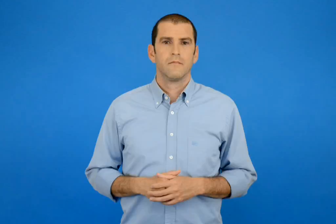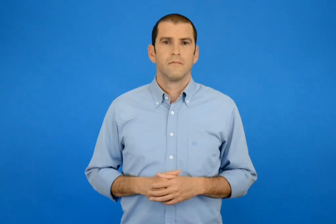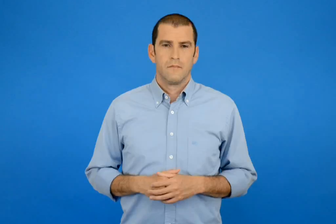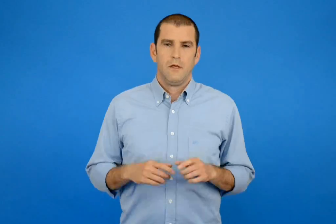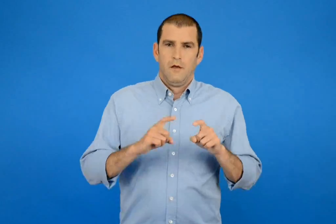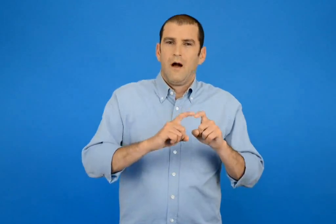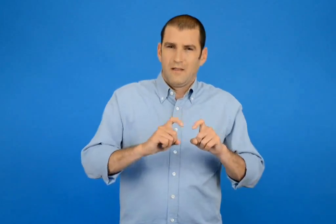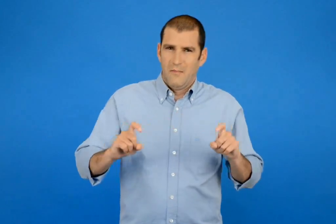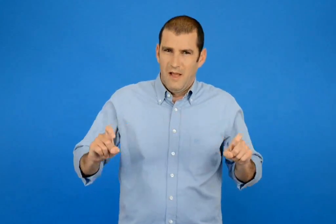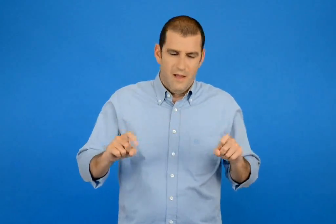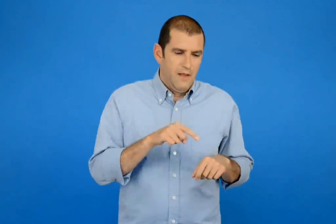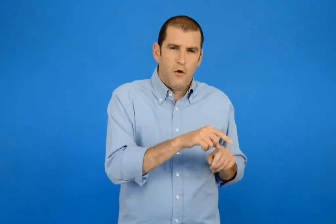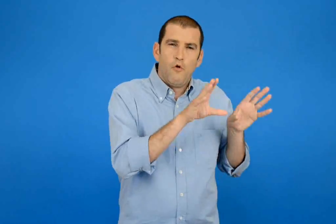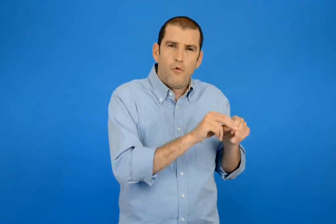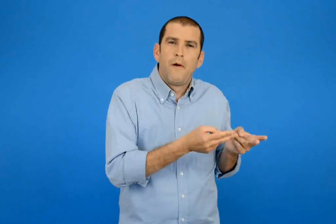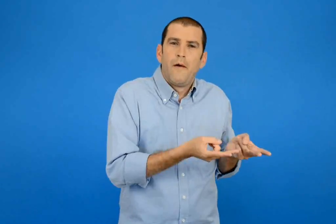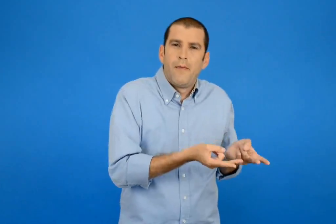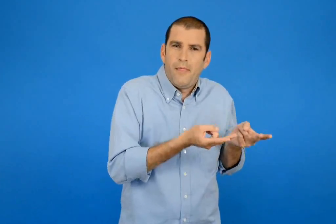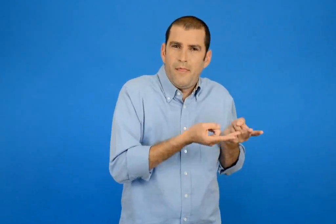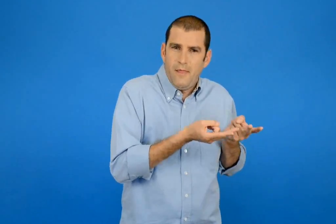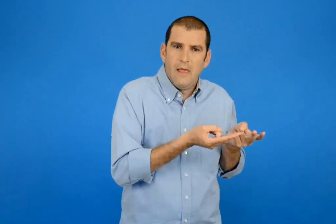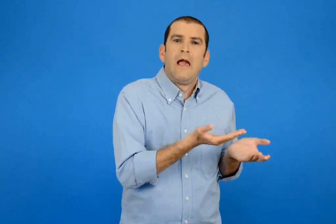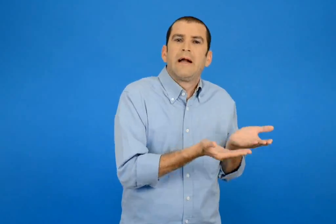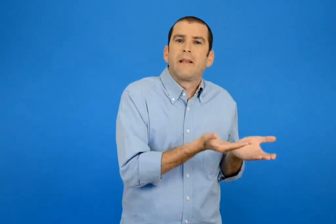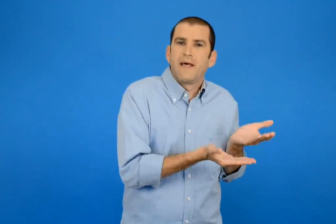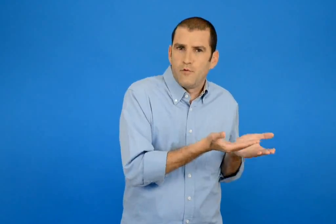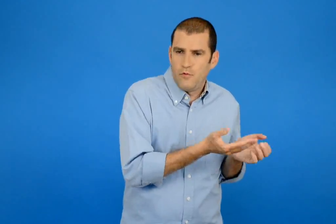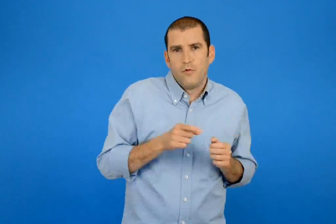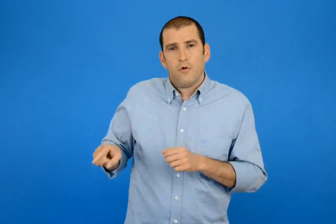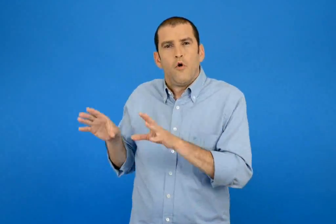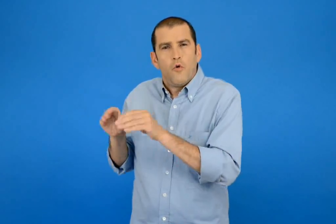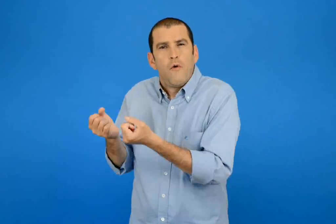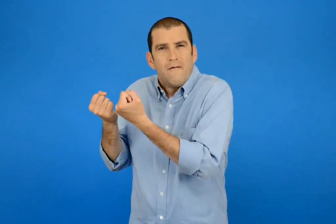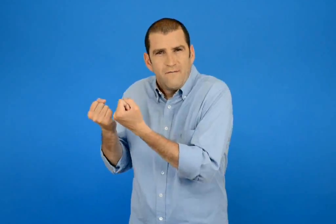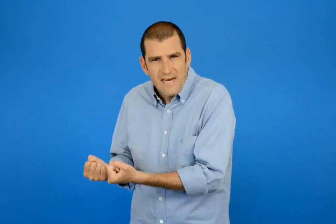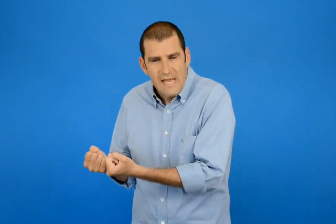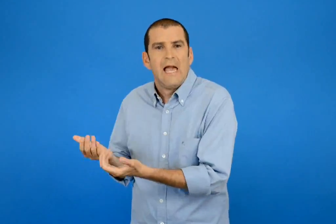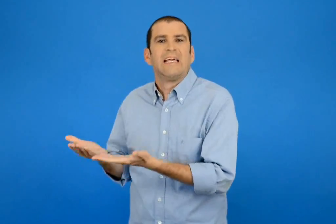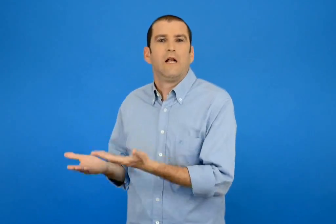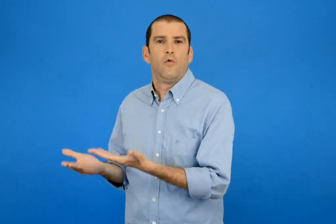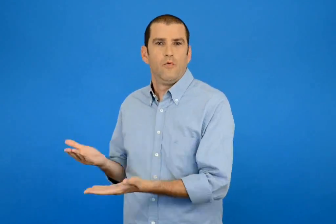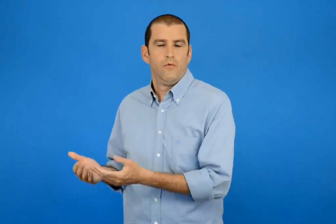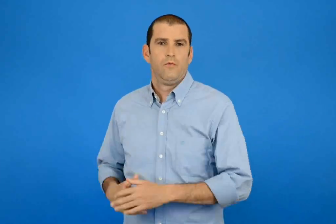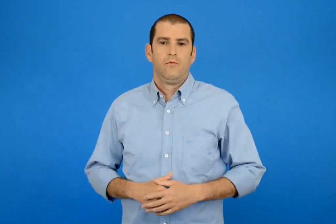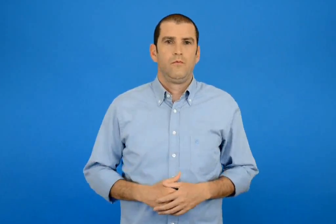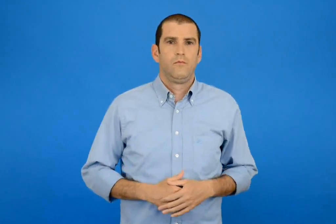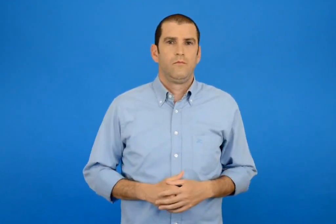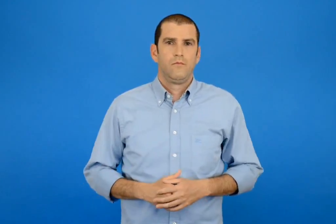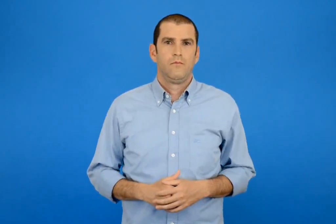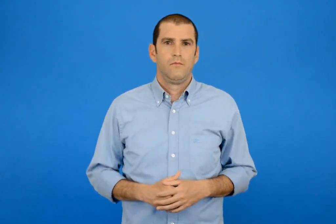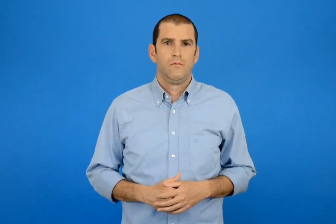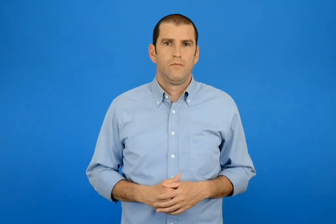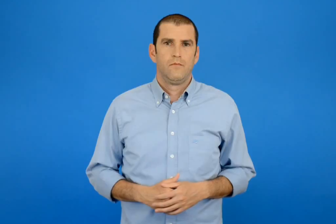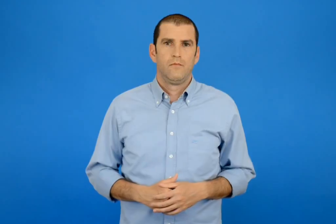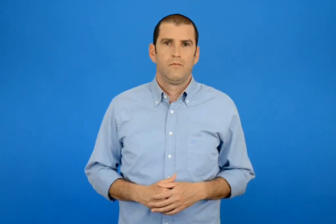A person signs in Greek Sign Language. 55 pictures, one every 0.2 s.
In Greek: όταν ζυγίζουμε πολύ ελαφριά σώματα χρησιμοποιούμε το γραμμάριο ενω για τα πιο βαριά χρησιμοποιούμε τα κιλά
